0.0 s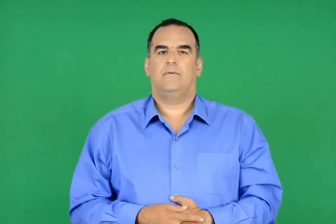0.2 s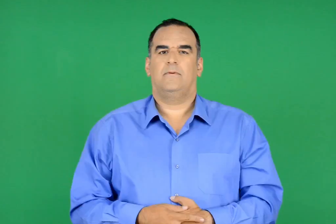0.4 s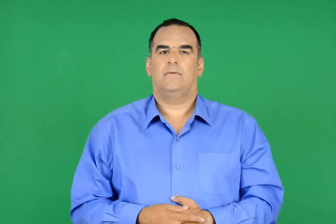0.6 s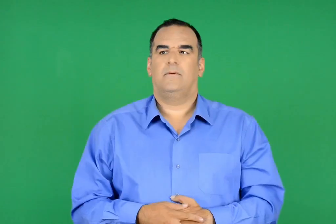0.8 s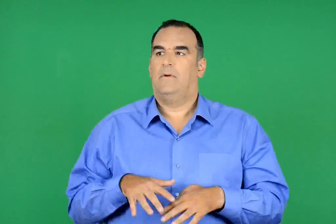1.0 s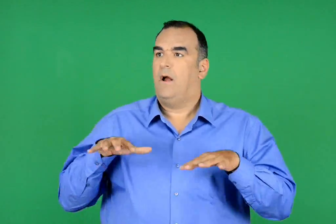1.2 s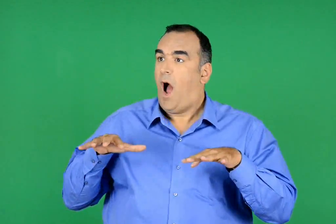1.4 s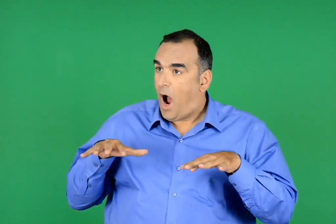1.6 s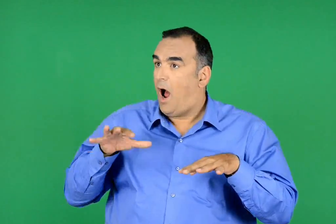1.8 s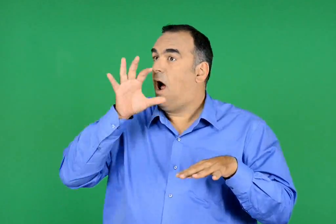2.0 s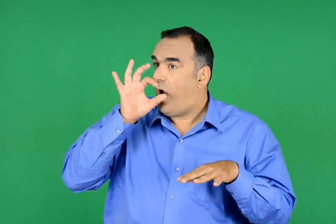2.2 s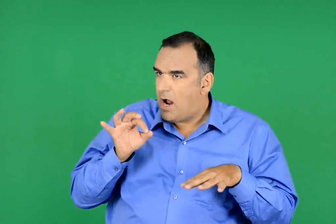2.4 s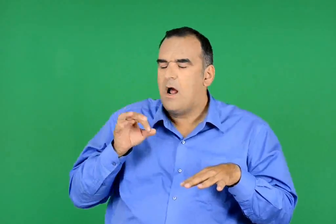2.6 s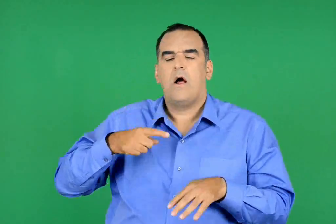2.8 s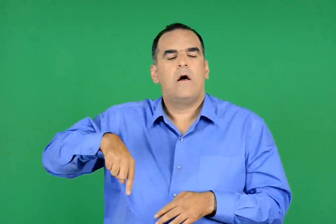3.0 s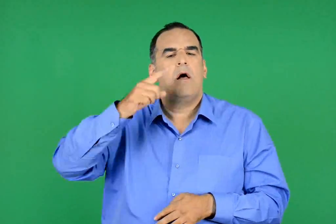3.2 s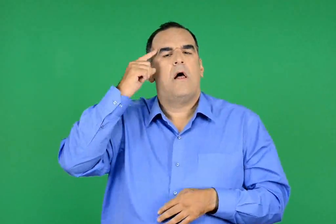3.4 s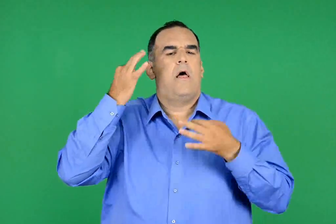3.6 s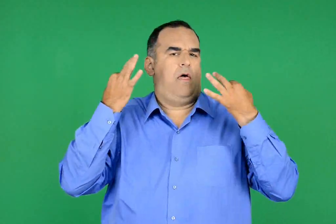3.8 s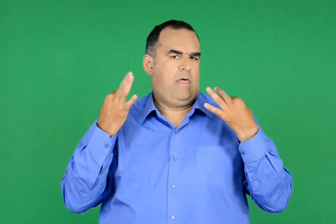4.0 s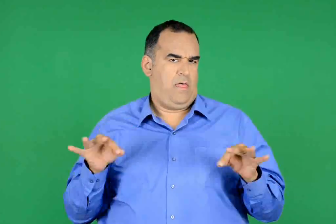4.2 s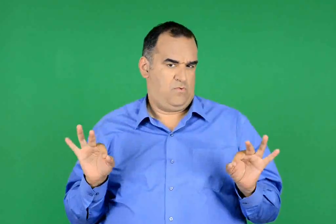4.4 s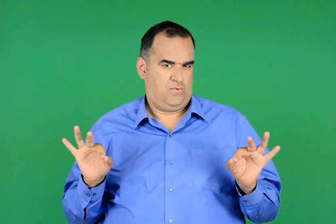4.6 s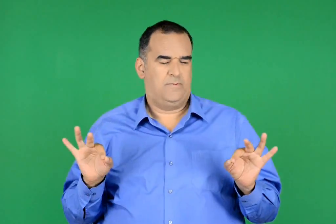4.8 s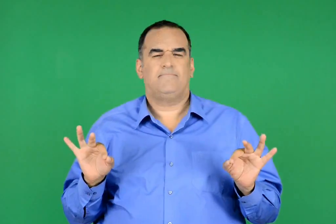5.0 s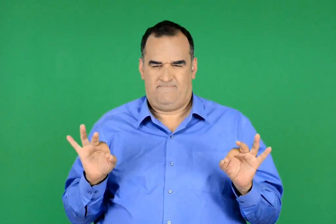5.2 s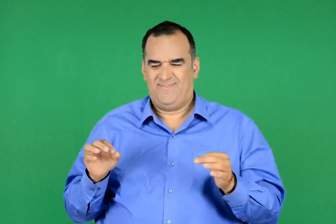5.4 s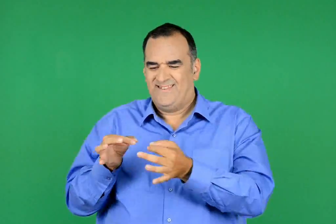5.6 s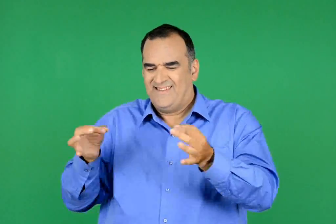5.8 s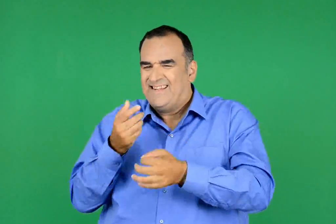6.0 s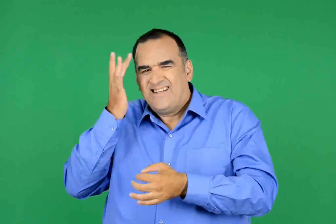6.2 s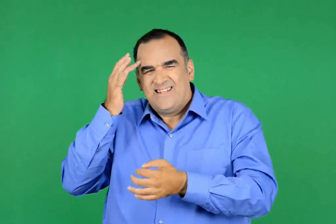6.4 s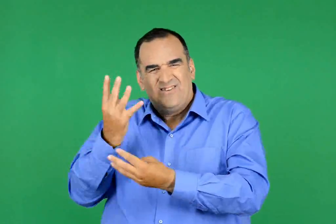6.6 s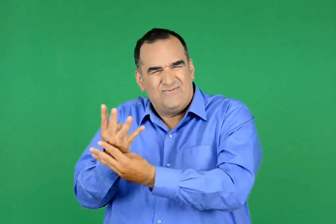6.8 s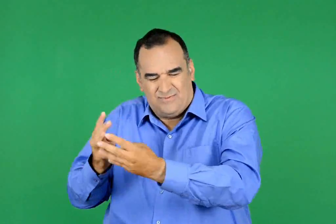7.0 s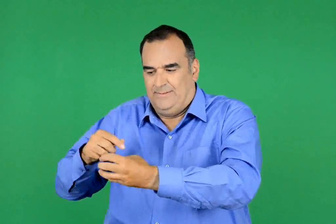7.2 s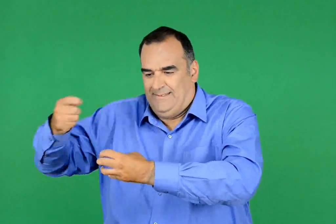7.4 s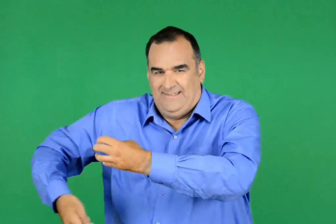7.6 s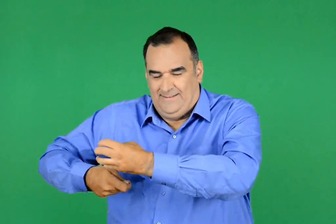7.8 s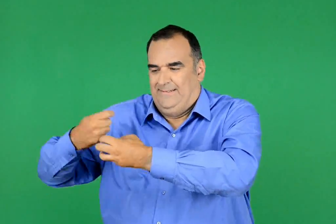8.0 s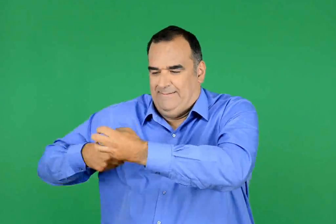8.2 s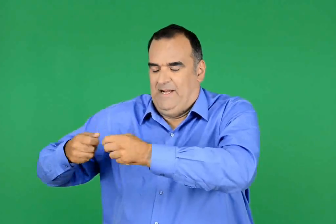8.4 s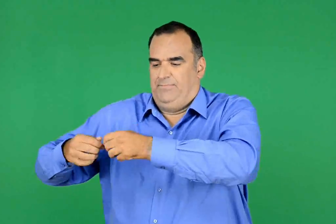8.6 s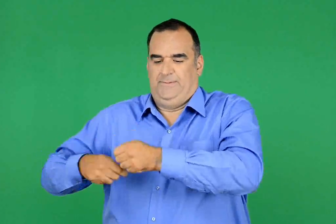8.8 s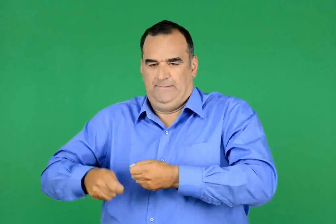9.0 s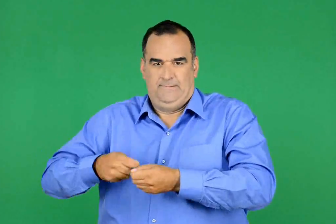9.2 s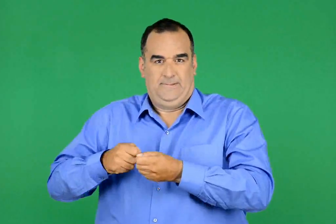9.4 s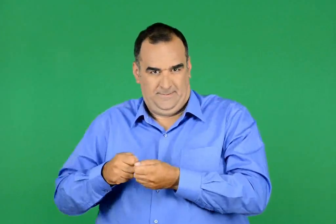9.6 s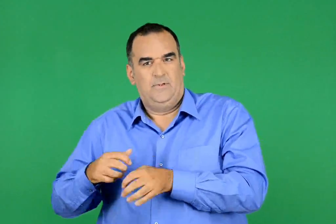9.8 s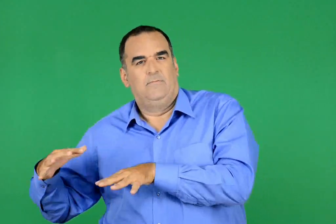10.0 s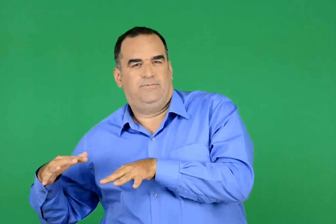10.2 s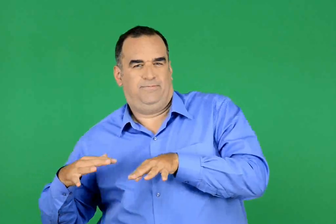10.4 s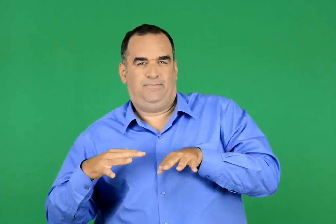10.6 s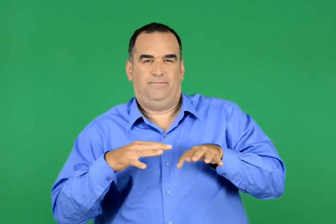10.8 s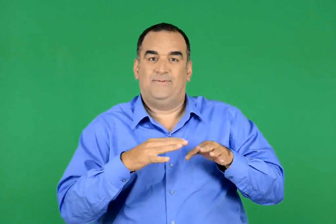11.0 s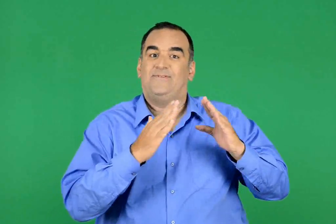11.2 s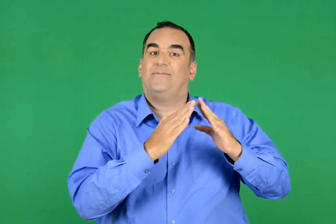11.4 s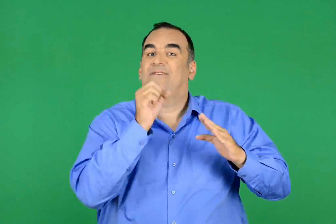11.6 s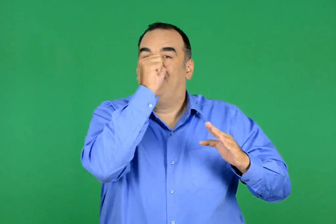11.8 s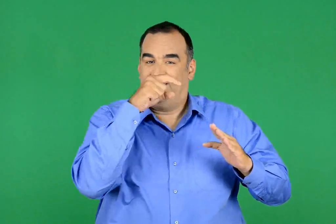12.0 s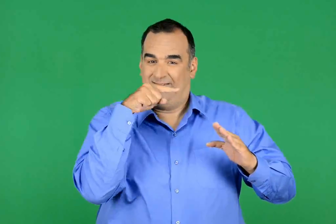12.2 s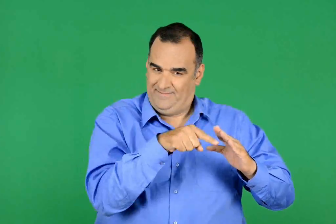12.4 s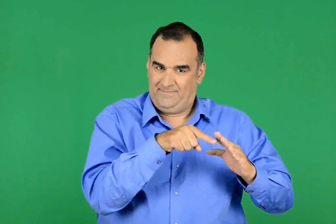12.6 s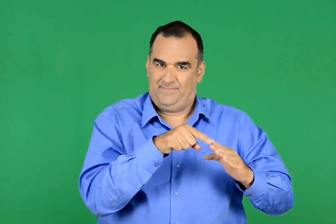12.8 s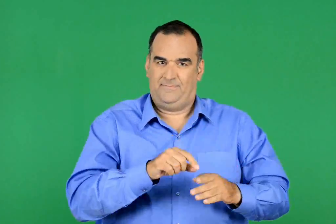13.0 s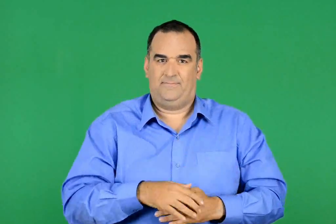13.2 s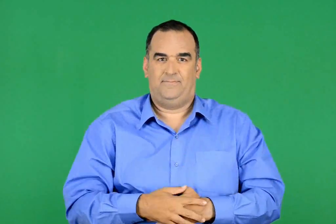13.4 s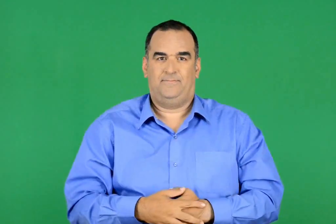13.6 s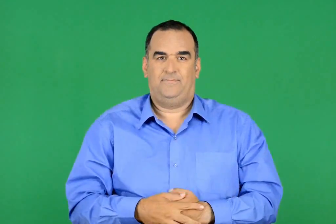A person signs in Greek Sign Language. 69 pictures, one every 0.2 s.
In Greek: αλήθεια , πώς δεν το είχαν συλλογιστεί ; έλυσαν τότε από ένα δεμάτι άχυρο ένα µακρύ σπάγκο και γύρισαν όλοι στο χοιροστάσιο
